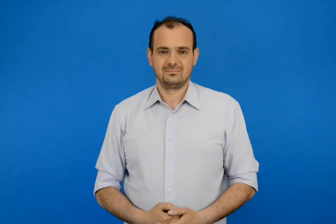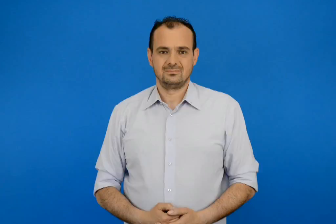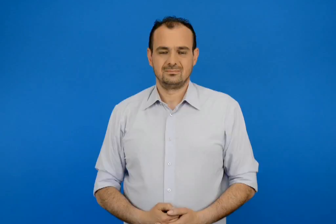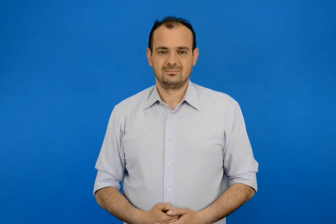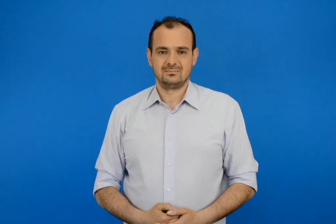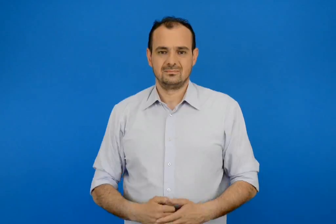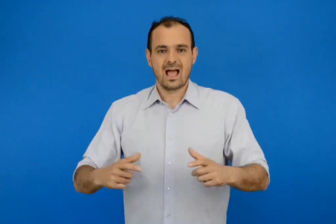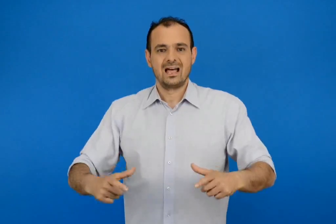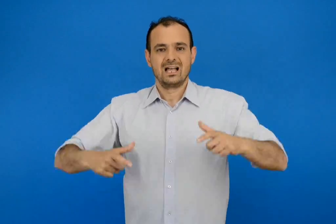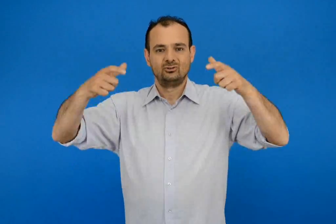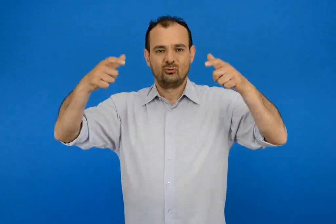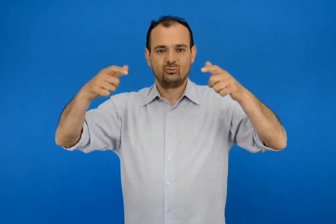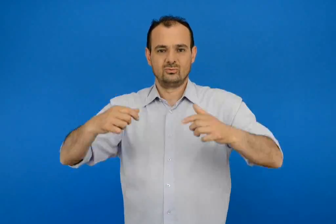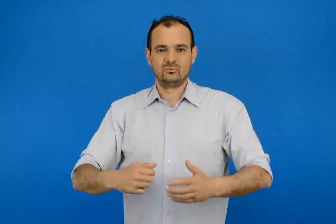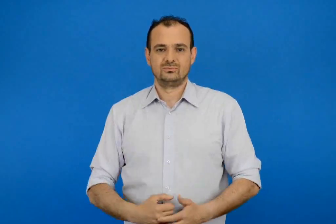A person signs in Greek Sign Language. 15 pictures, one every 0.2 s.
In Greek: κάστρο
